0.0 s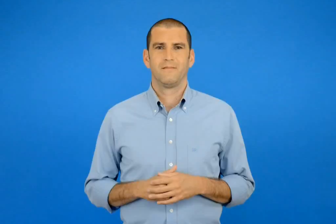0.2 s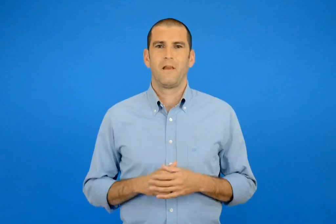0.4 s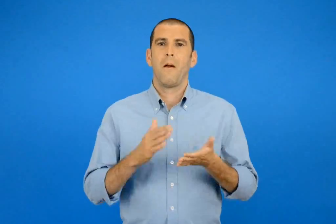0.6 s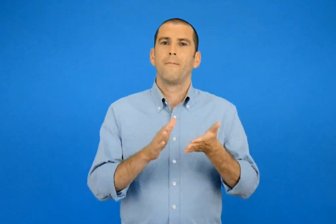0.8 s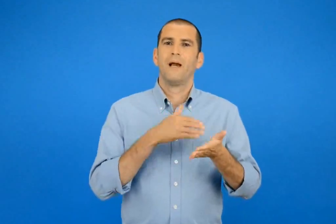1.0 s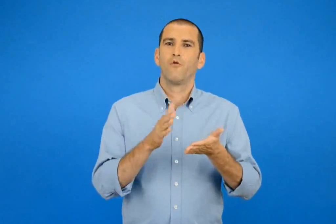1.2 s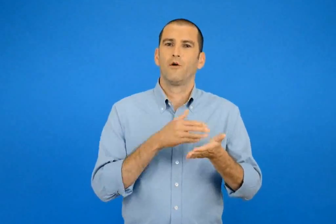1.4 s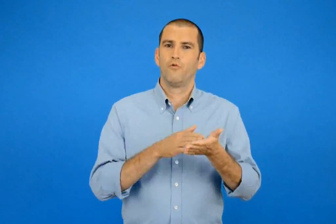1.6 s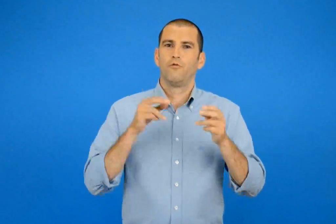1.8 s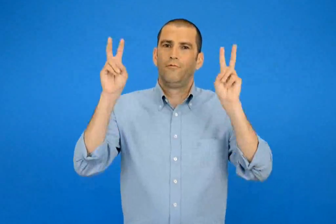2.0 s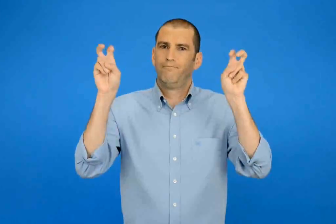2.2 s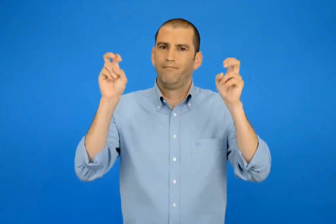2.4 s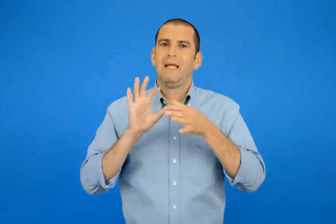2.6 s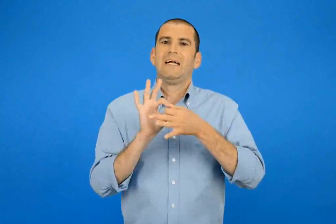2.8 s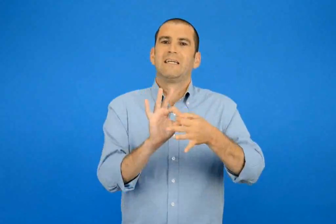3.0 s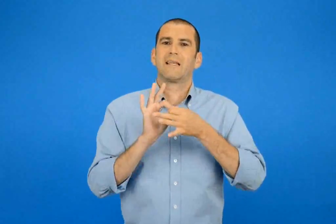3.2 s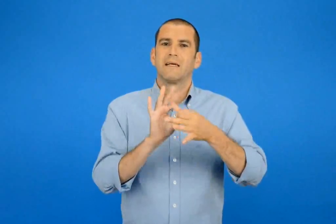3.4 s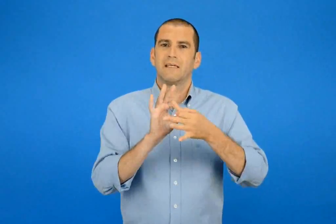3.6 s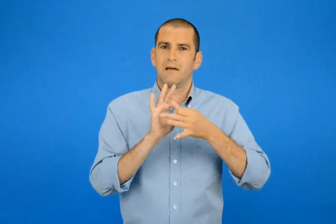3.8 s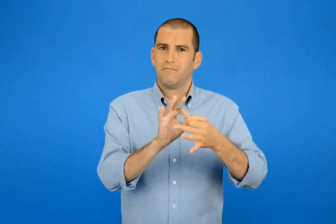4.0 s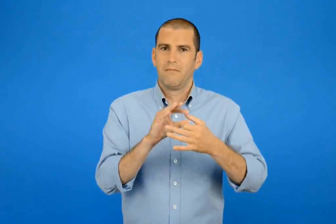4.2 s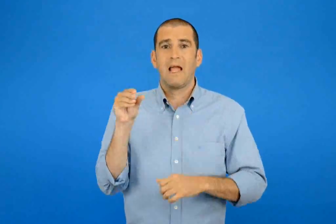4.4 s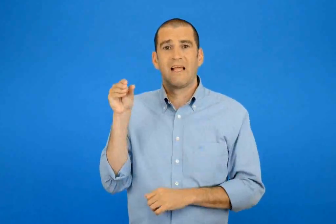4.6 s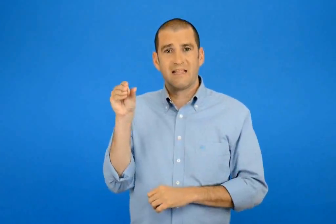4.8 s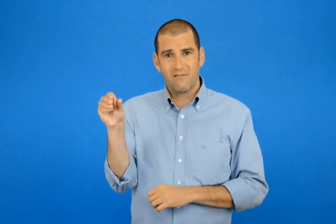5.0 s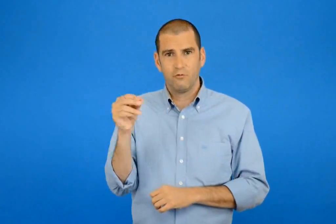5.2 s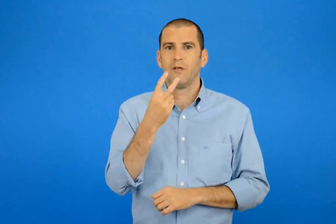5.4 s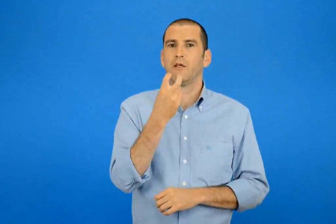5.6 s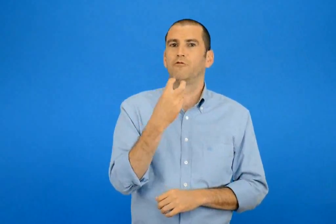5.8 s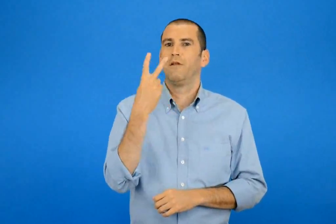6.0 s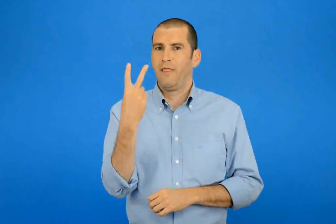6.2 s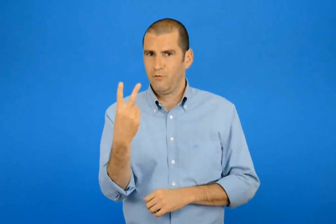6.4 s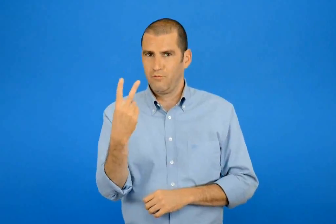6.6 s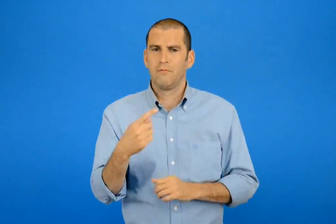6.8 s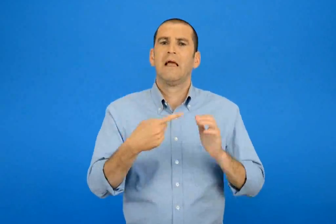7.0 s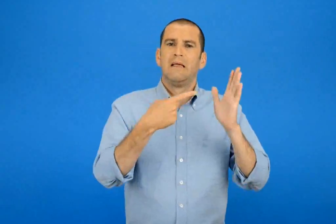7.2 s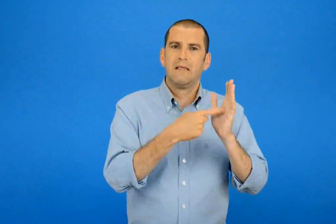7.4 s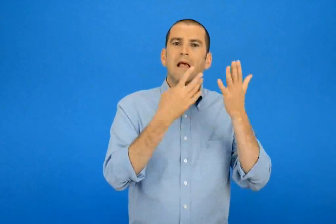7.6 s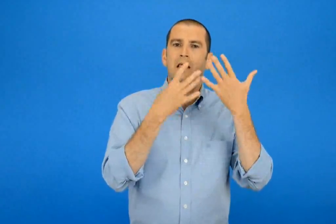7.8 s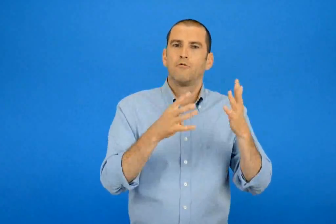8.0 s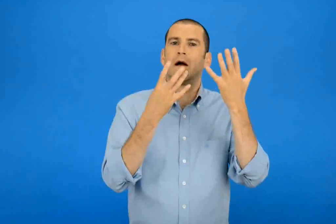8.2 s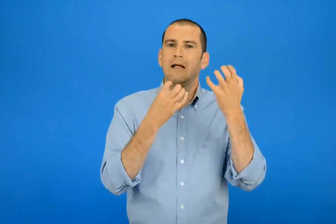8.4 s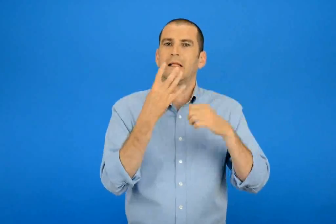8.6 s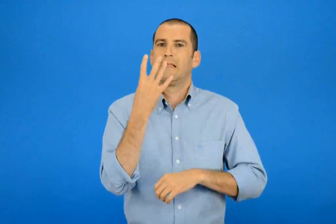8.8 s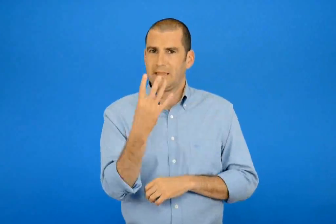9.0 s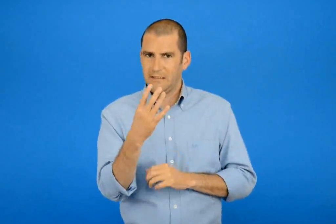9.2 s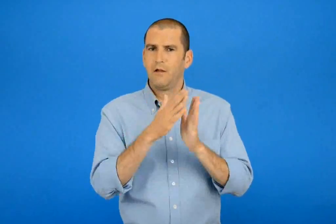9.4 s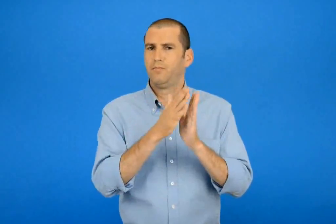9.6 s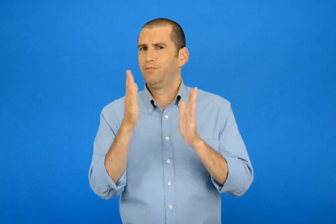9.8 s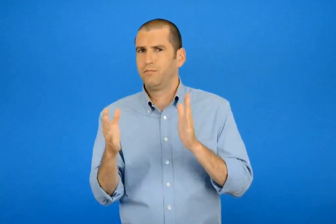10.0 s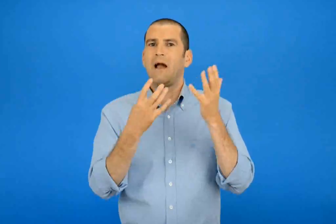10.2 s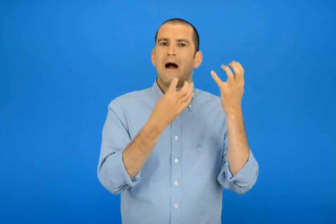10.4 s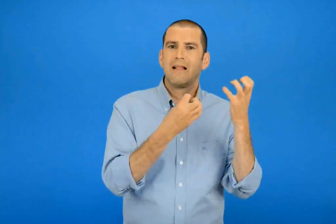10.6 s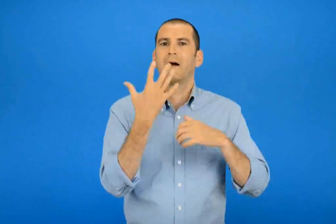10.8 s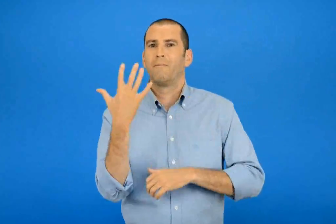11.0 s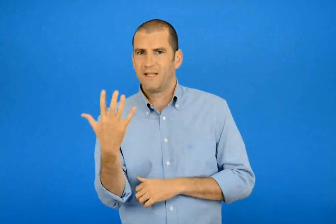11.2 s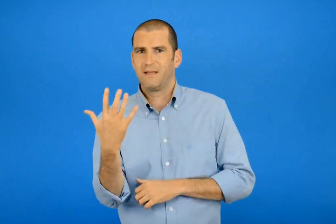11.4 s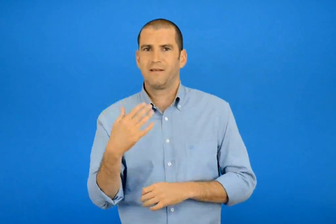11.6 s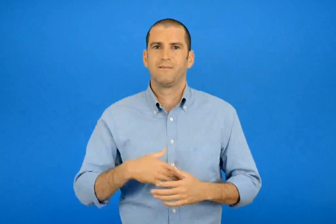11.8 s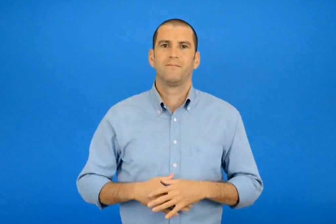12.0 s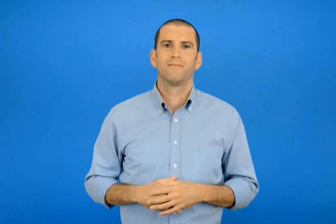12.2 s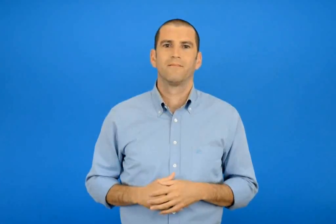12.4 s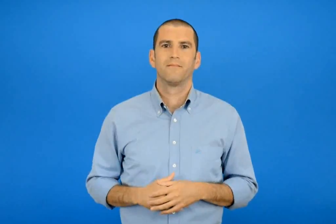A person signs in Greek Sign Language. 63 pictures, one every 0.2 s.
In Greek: αγγελική βαρελά περιοδικό συνεργασία τεύχος 22 1994 95
